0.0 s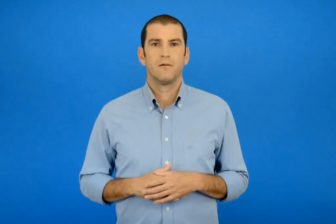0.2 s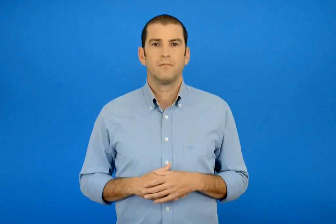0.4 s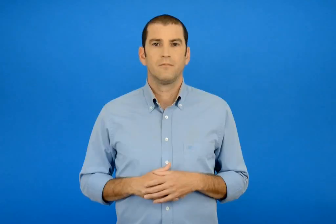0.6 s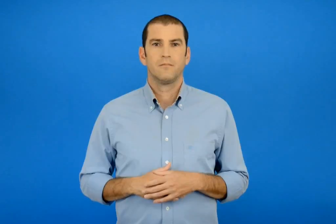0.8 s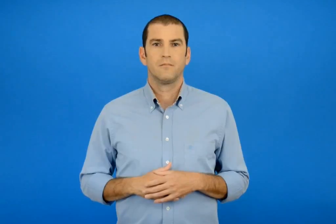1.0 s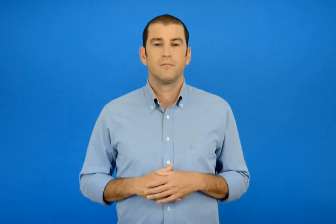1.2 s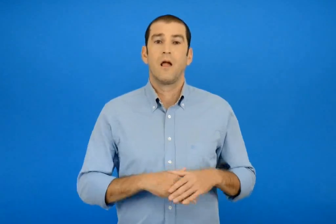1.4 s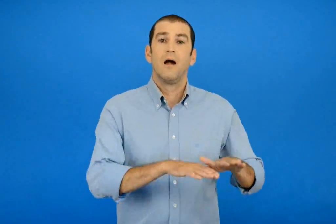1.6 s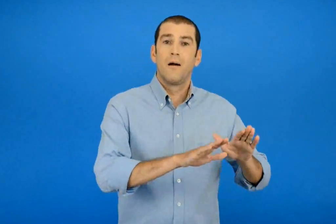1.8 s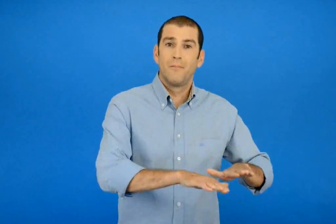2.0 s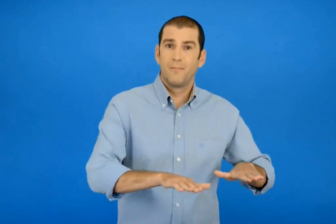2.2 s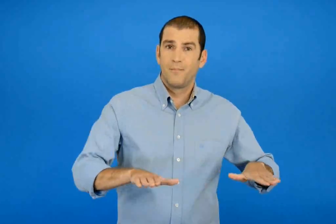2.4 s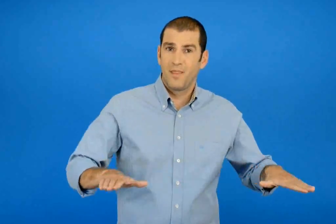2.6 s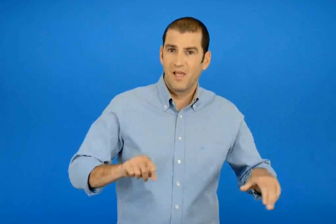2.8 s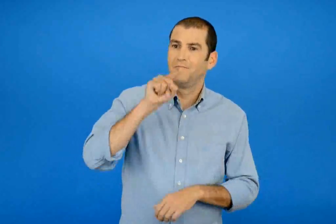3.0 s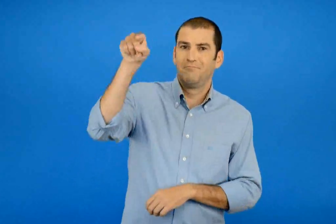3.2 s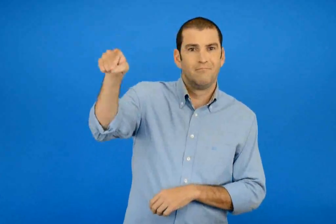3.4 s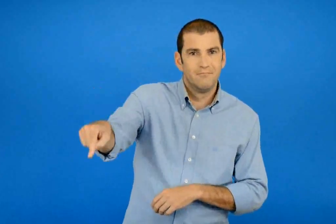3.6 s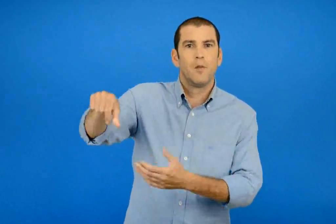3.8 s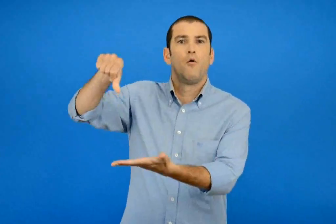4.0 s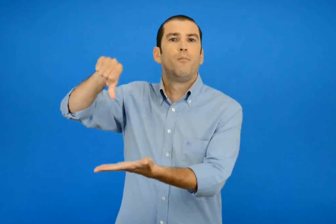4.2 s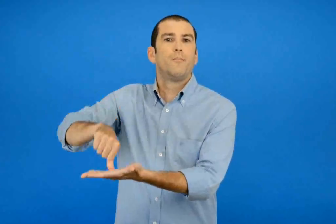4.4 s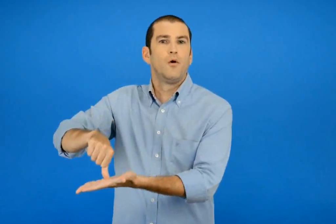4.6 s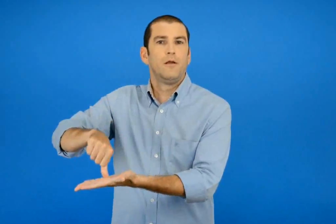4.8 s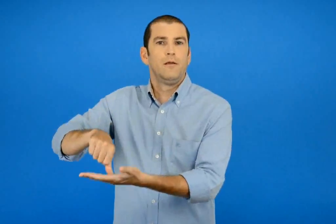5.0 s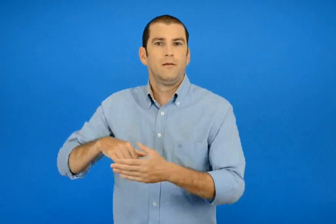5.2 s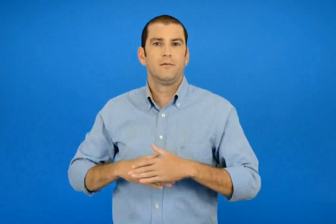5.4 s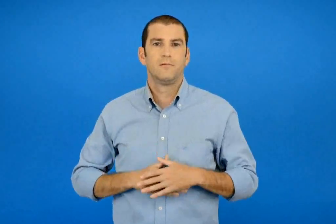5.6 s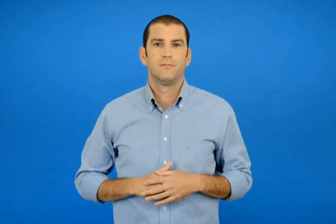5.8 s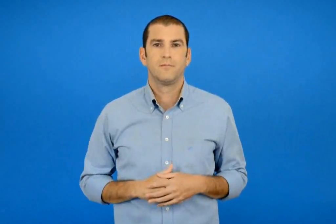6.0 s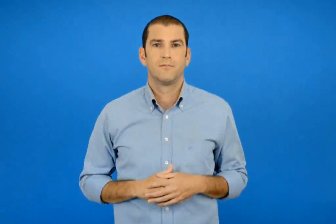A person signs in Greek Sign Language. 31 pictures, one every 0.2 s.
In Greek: τα παιδιά στην πόλη
